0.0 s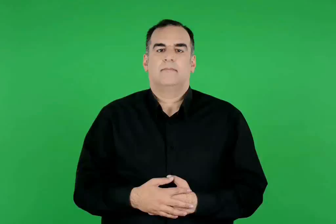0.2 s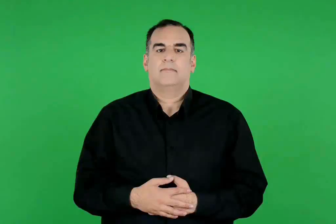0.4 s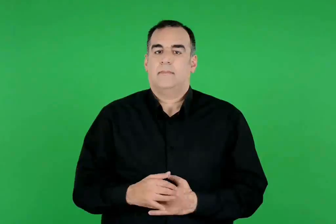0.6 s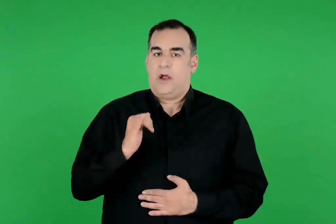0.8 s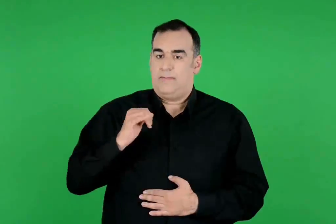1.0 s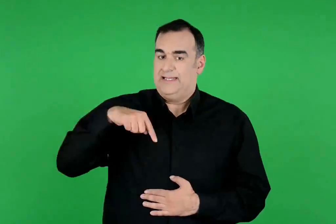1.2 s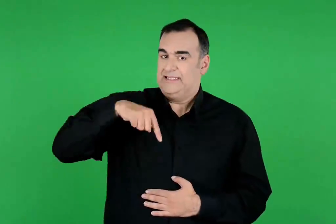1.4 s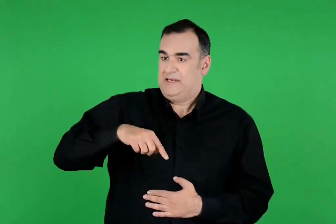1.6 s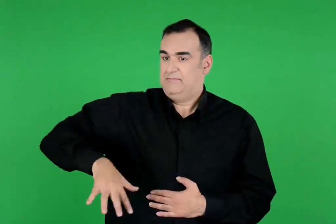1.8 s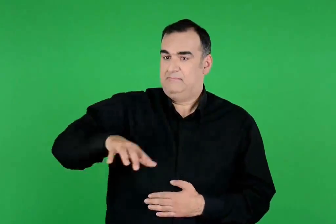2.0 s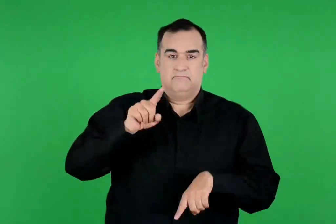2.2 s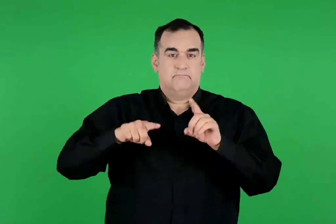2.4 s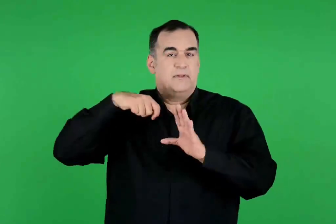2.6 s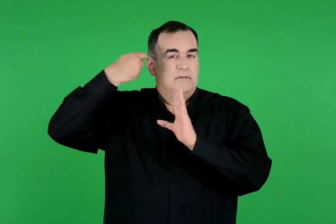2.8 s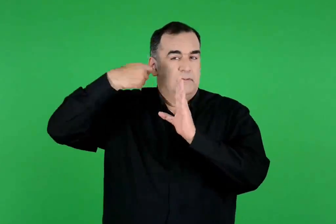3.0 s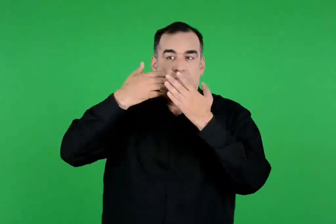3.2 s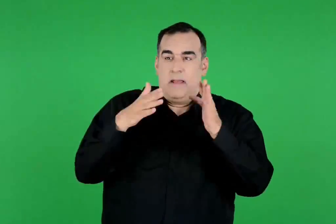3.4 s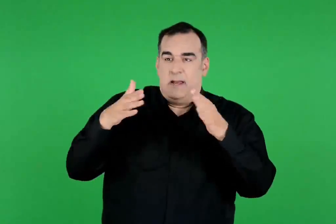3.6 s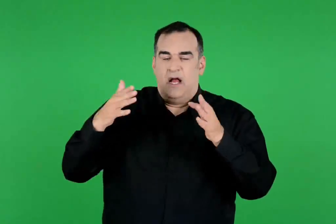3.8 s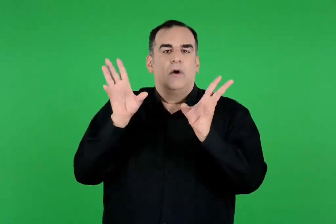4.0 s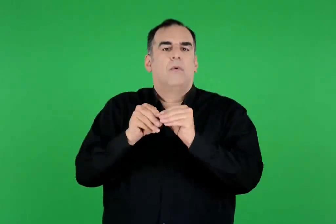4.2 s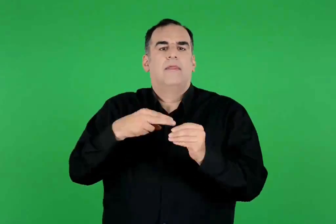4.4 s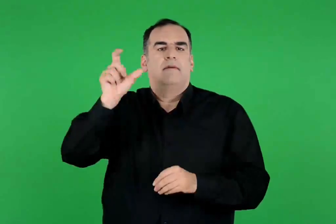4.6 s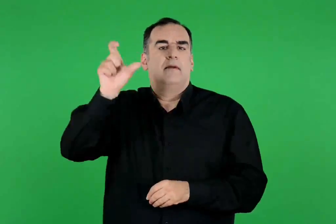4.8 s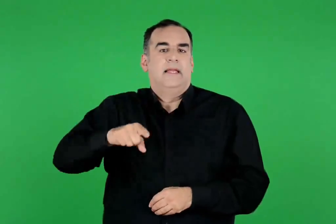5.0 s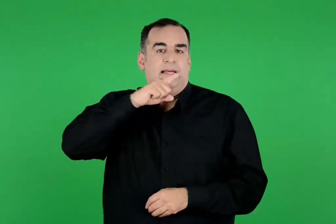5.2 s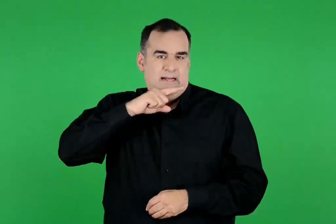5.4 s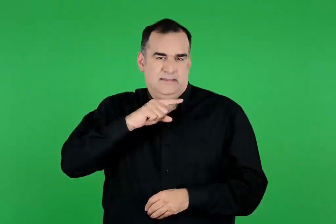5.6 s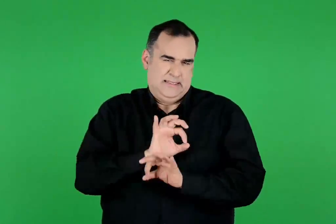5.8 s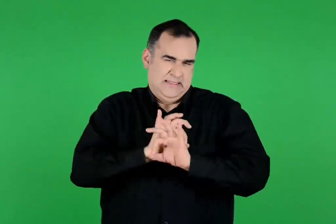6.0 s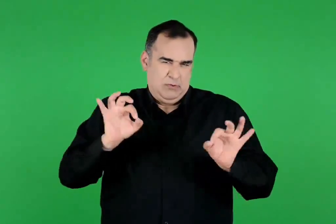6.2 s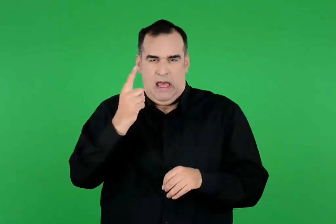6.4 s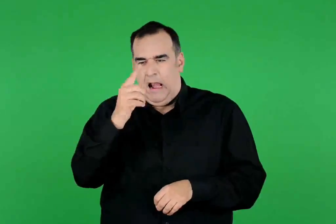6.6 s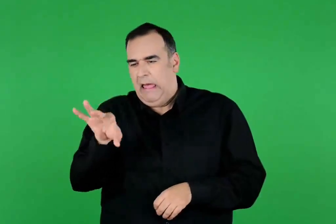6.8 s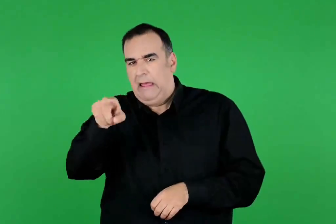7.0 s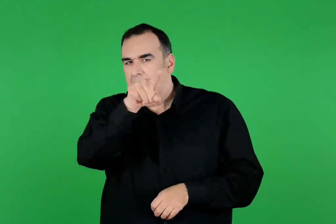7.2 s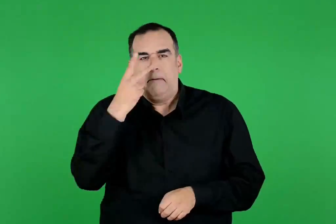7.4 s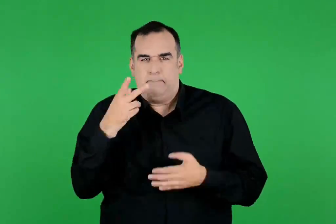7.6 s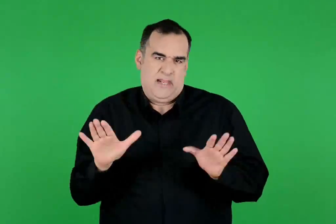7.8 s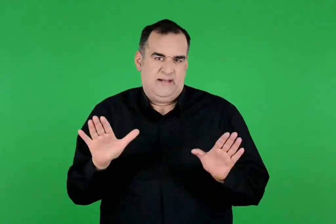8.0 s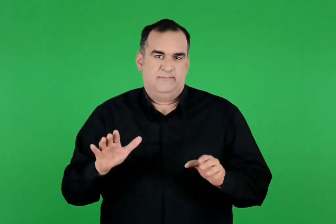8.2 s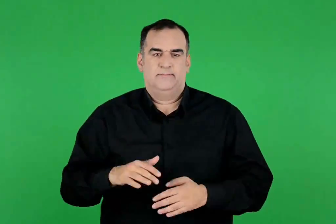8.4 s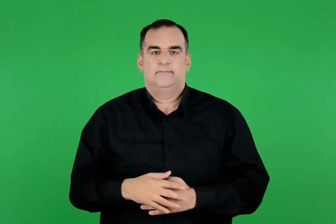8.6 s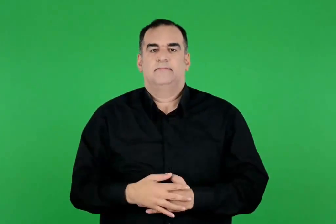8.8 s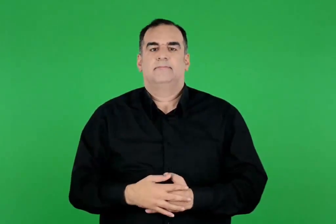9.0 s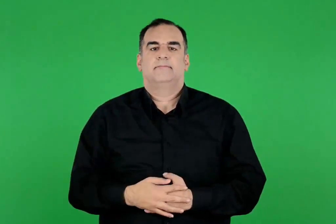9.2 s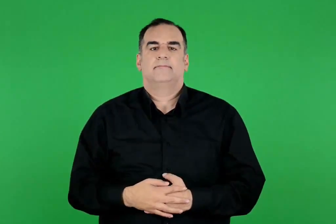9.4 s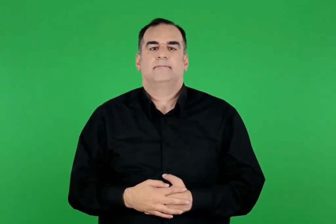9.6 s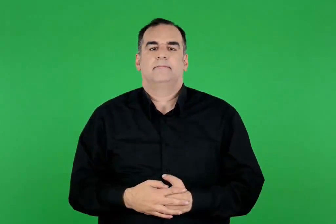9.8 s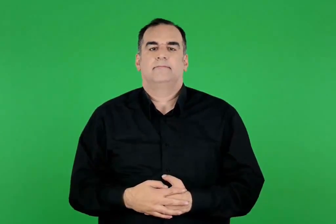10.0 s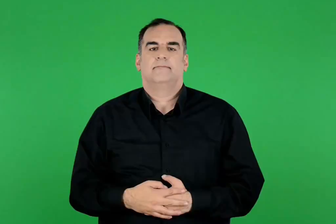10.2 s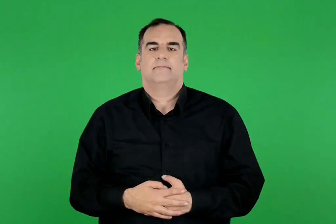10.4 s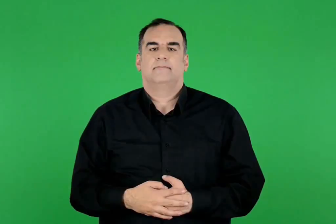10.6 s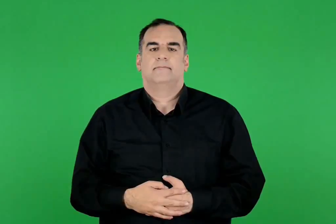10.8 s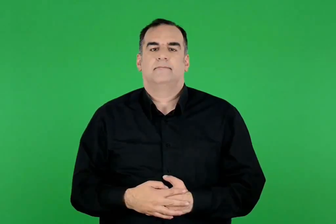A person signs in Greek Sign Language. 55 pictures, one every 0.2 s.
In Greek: ακόμα και στις μέρες μας γυρίζονται κινηματογραφικές ταινίες με πρωταγωνιστή τον ηρακλή. σίγουρα θα έχεις δει κι εσύ κάποια από αυτές
